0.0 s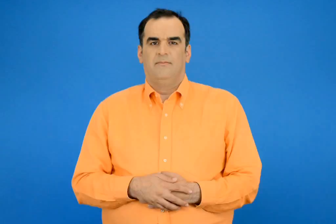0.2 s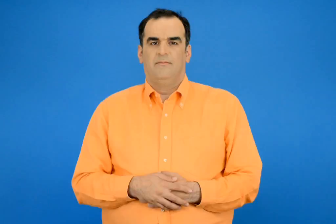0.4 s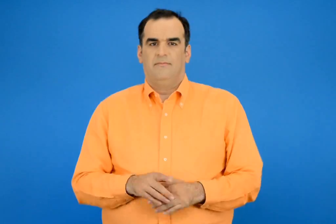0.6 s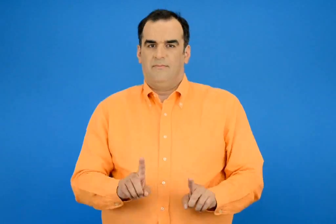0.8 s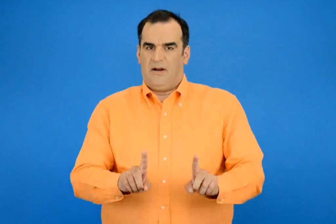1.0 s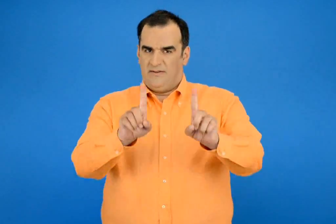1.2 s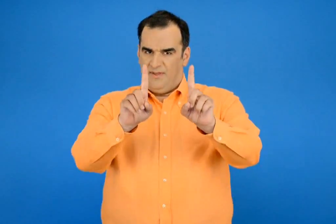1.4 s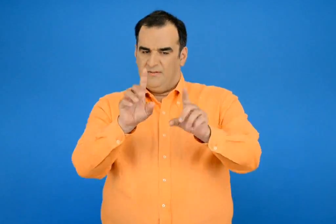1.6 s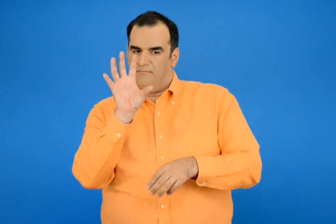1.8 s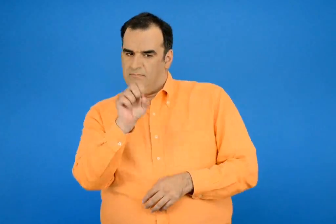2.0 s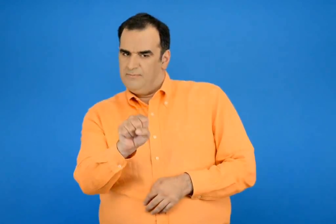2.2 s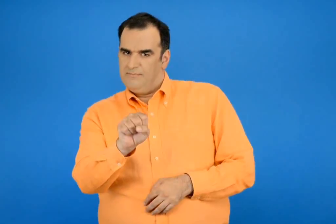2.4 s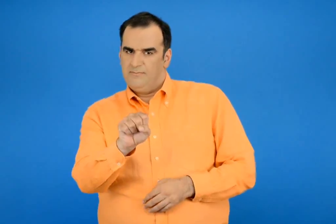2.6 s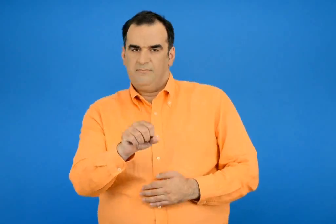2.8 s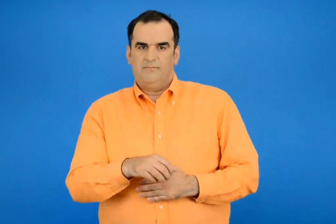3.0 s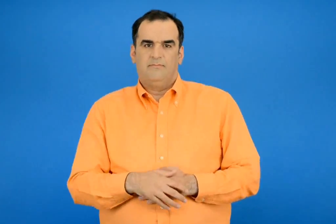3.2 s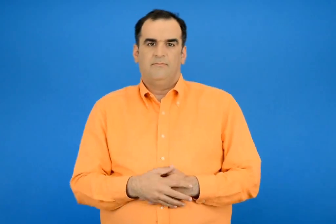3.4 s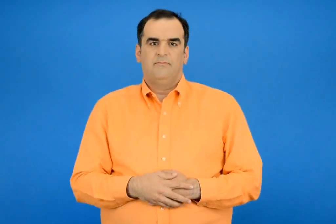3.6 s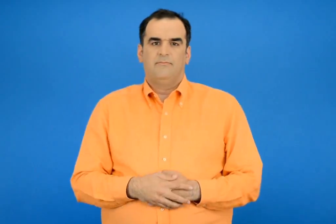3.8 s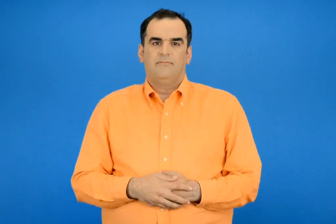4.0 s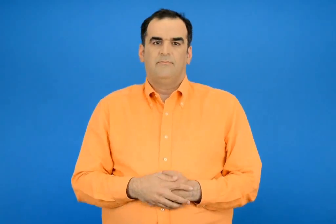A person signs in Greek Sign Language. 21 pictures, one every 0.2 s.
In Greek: αναγνωρίζω τις παράλληλες ευθείες
